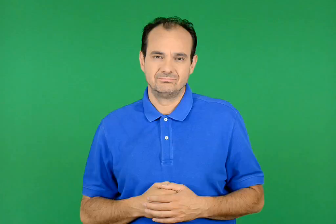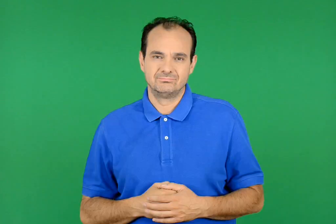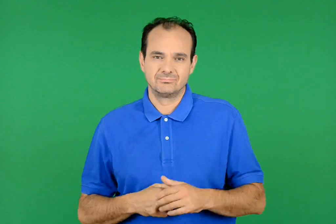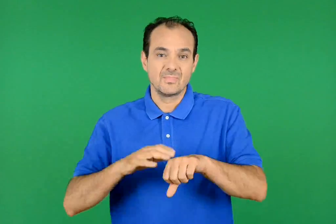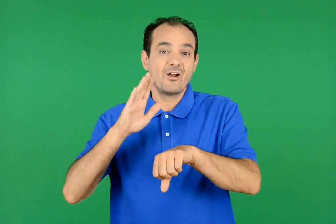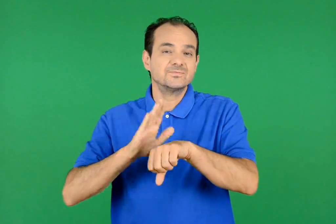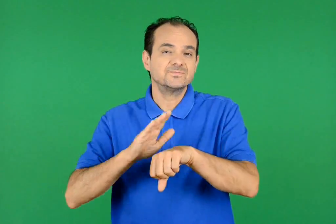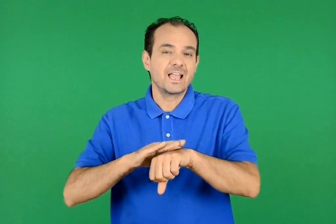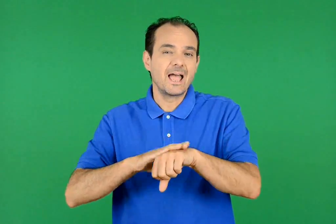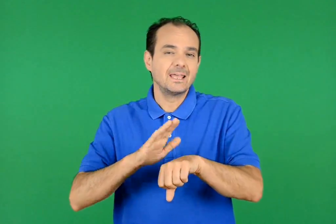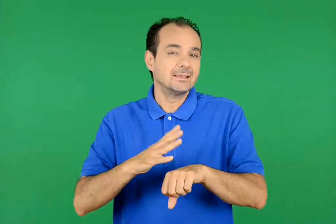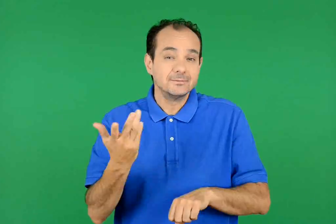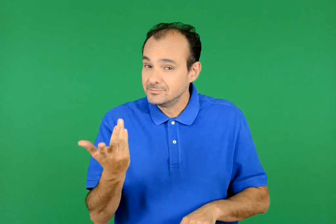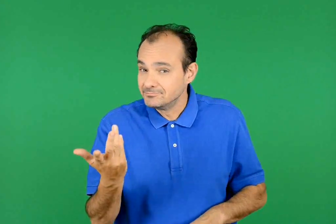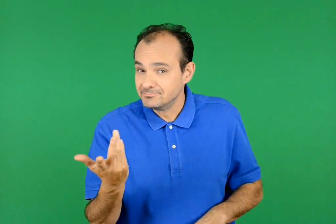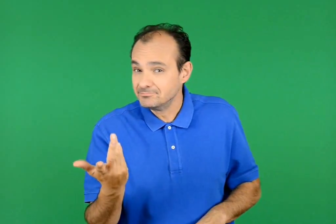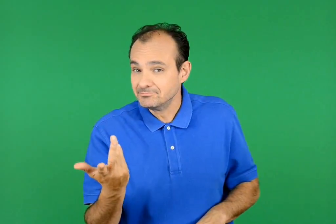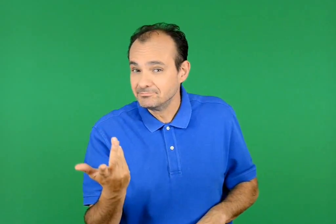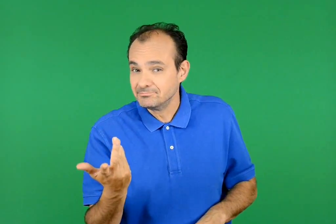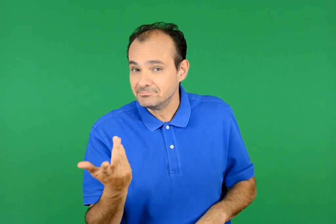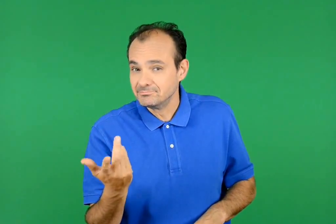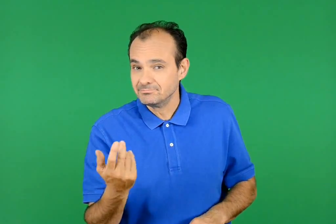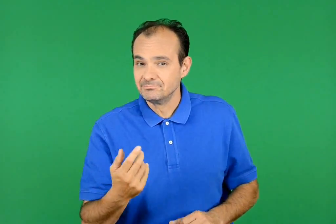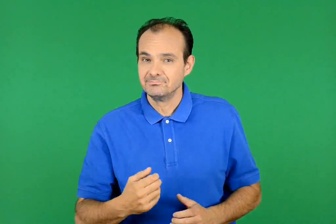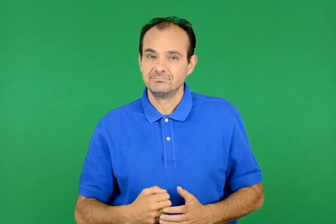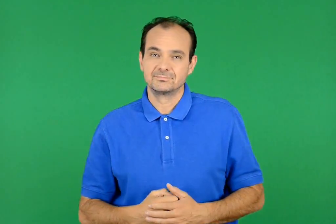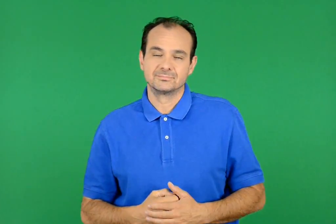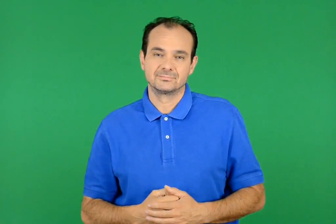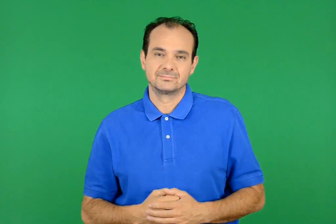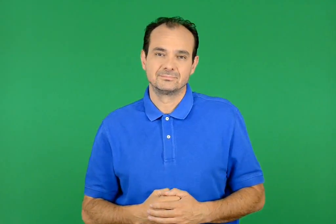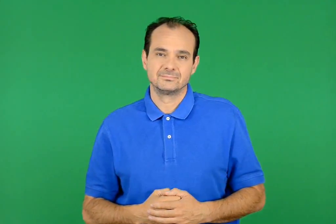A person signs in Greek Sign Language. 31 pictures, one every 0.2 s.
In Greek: τι να φταίει άραγε ;
